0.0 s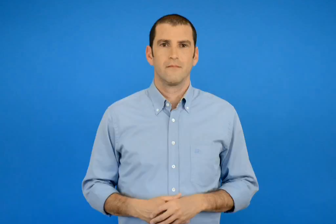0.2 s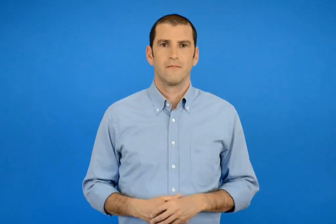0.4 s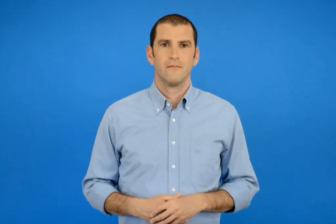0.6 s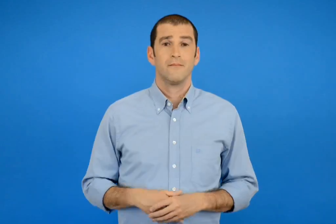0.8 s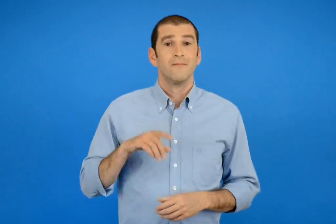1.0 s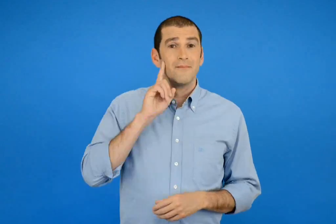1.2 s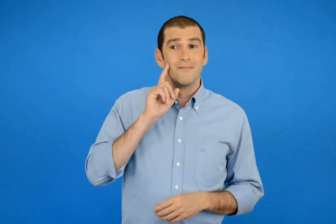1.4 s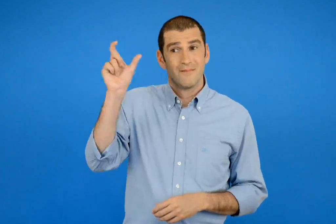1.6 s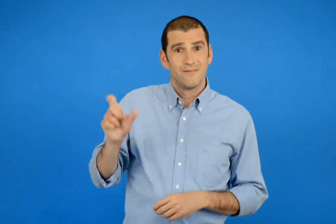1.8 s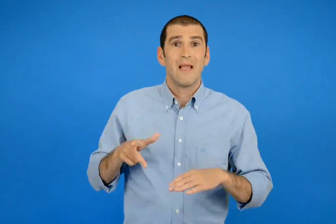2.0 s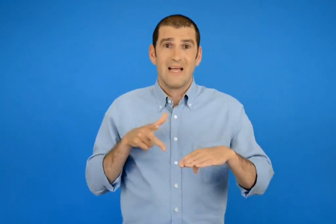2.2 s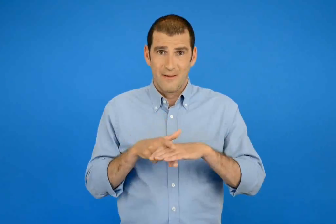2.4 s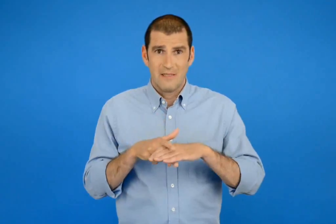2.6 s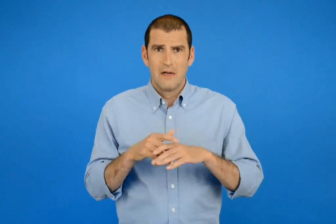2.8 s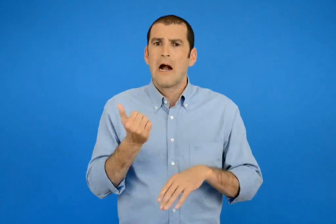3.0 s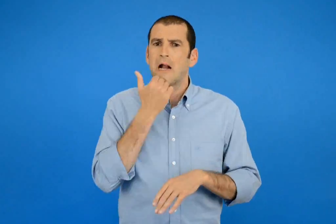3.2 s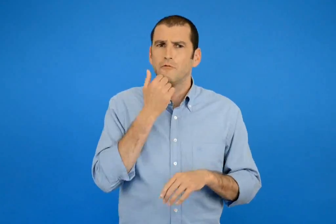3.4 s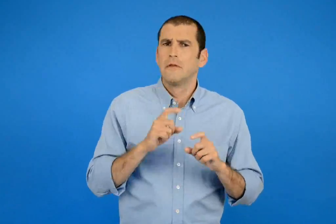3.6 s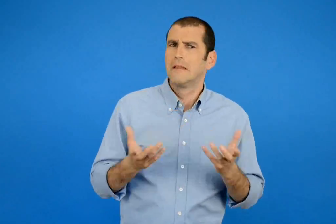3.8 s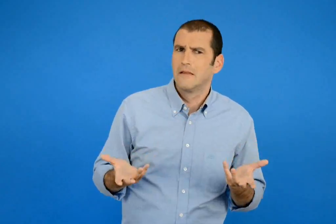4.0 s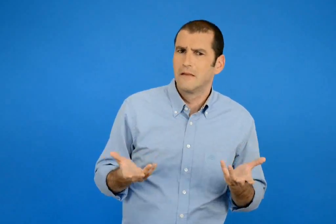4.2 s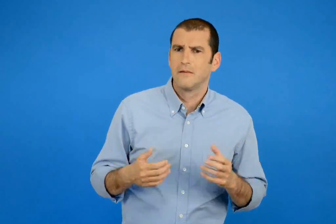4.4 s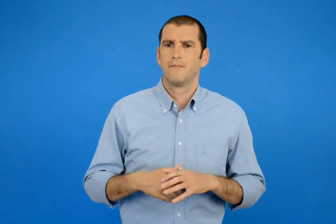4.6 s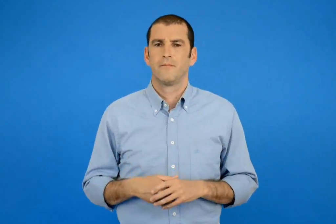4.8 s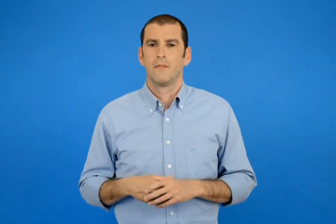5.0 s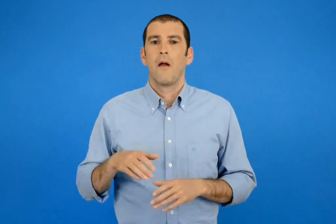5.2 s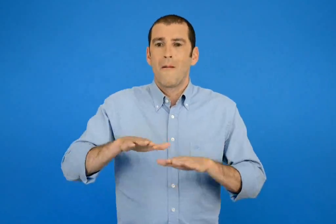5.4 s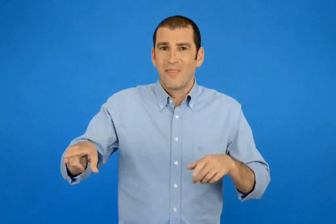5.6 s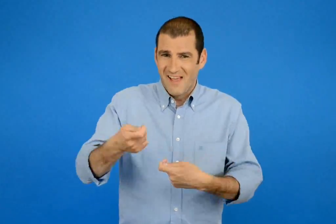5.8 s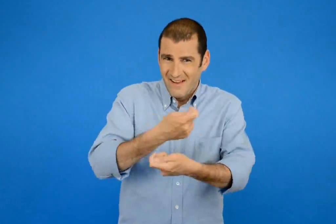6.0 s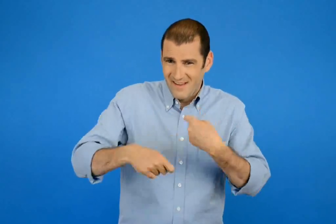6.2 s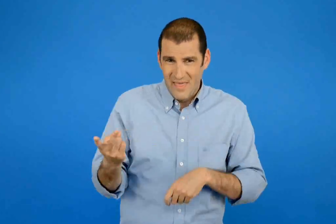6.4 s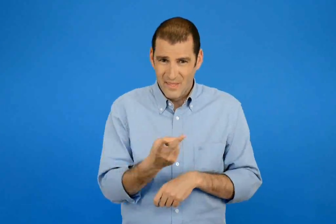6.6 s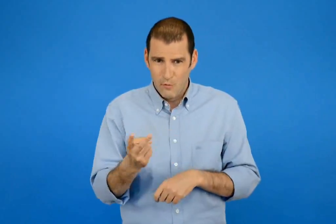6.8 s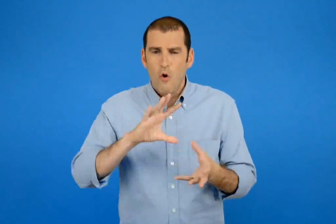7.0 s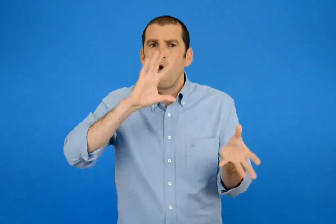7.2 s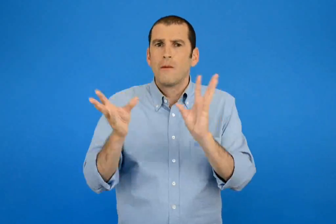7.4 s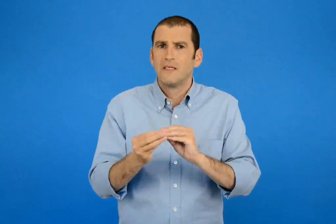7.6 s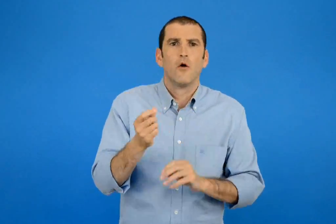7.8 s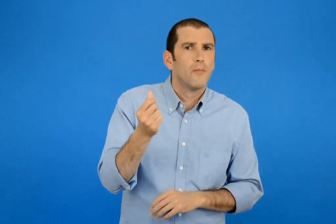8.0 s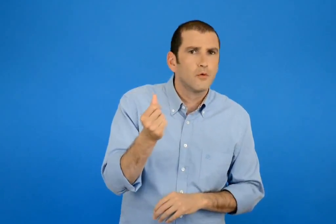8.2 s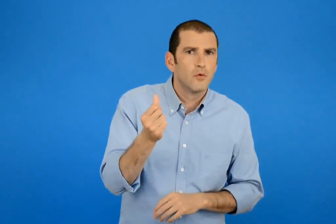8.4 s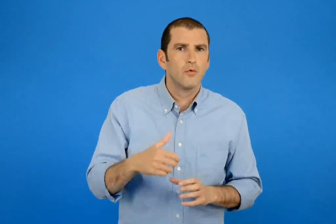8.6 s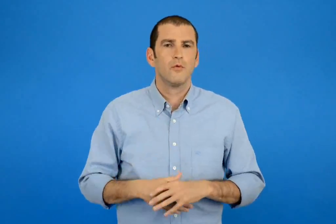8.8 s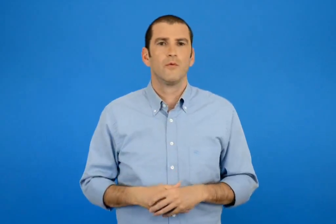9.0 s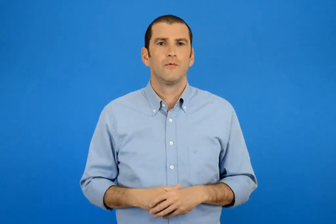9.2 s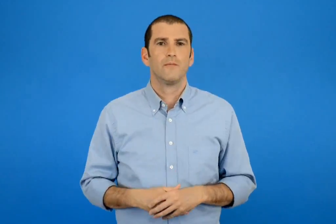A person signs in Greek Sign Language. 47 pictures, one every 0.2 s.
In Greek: τι λάθος έκανε η ταμίας ; πόσο κοστίζουν όλα όσα αγοράσαν τα παιδιά ;
